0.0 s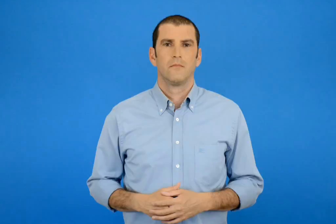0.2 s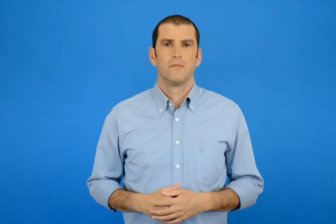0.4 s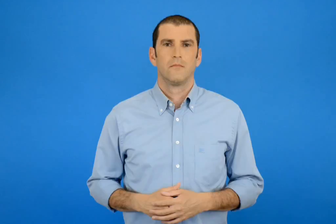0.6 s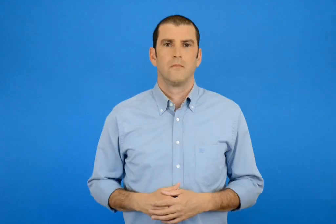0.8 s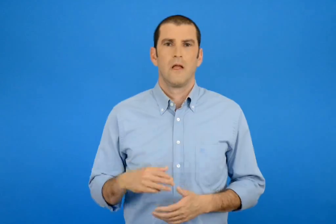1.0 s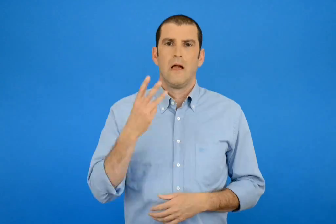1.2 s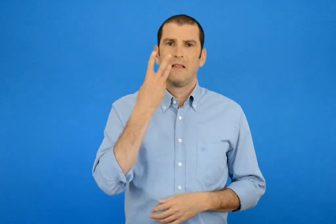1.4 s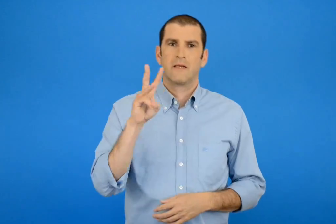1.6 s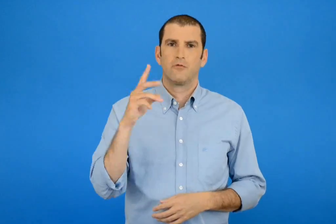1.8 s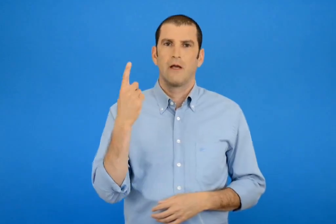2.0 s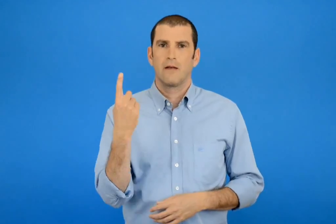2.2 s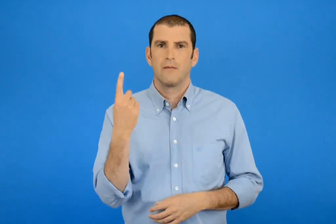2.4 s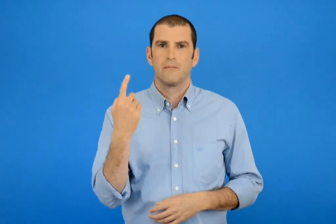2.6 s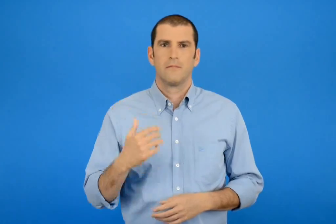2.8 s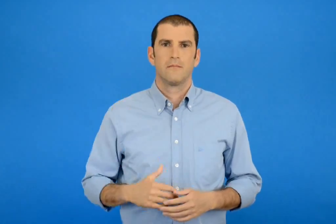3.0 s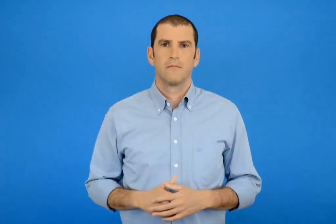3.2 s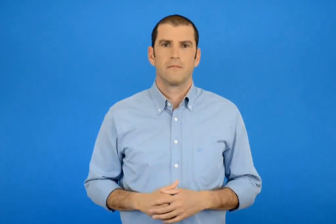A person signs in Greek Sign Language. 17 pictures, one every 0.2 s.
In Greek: 301
